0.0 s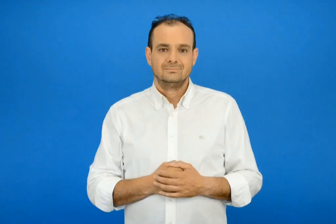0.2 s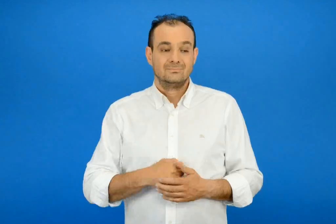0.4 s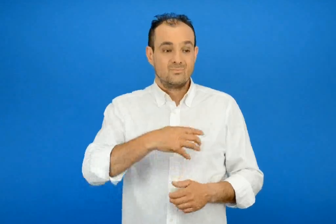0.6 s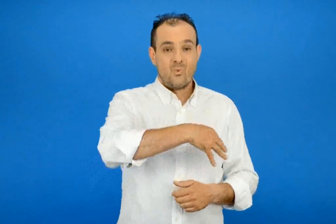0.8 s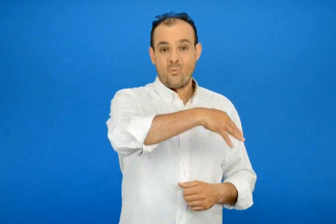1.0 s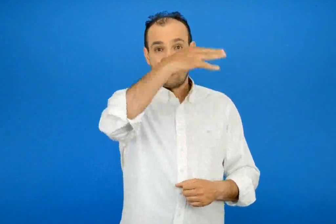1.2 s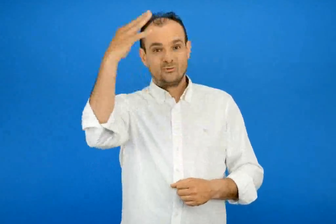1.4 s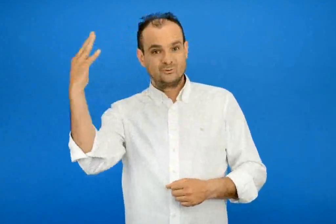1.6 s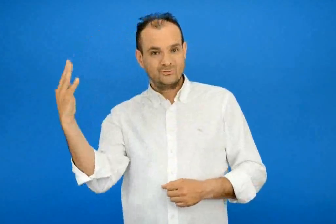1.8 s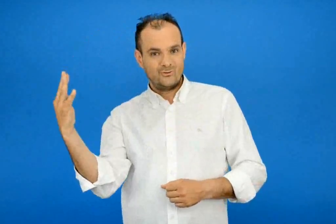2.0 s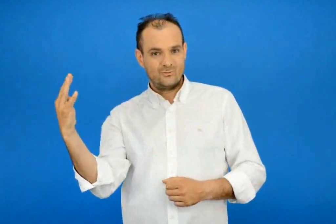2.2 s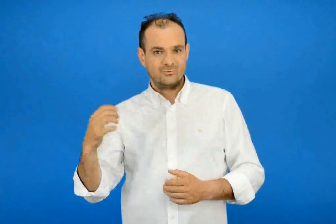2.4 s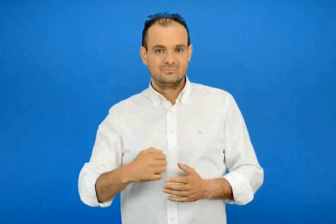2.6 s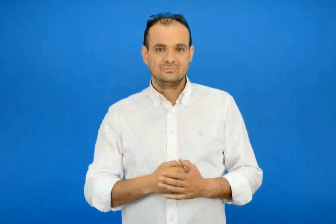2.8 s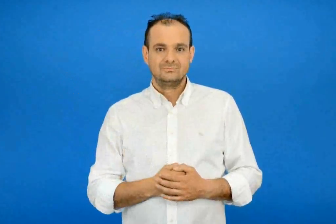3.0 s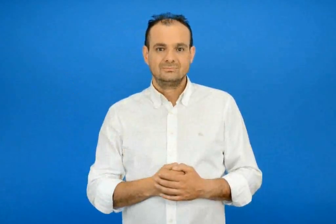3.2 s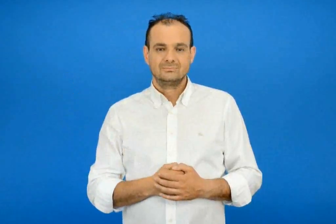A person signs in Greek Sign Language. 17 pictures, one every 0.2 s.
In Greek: ουράνιο τόξο
